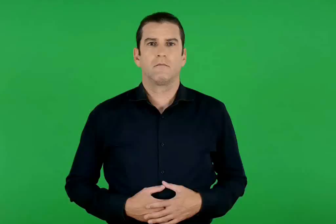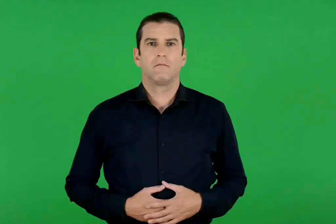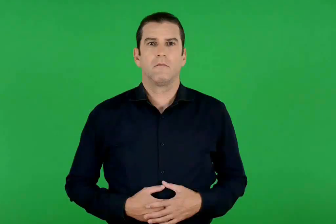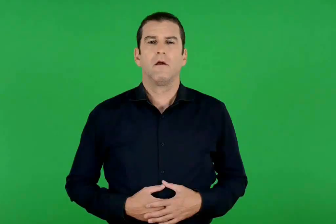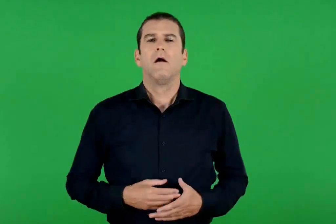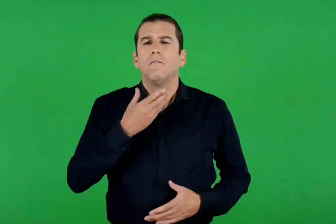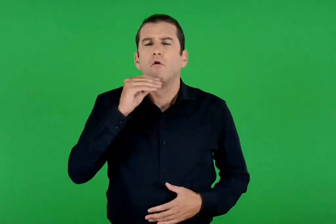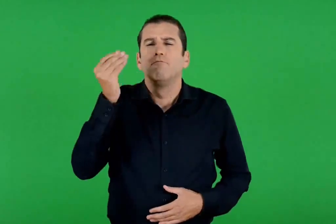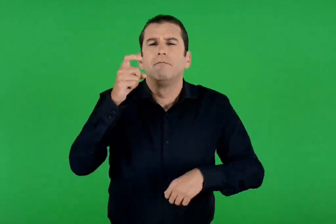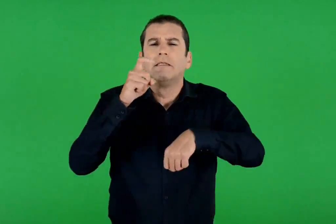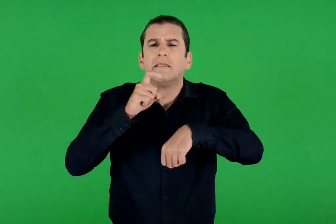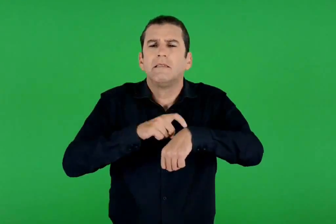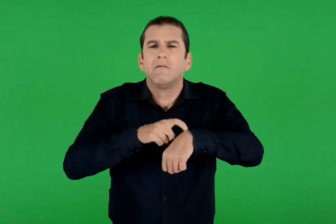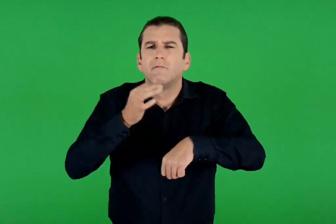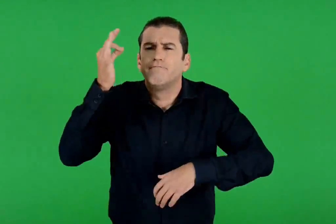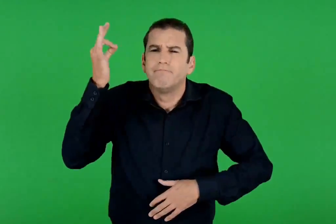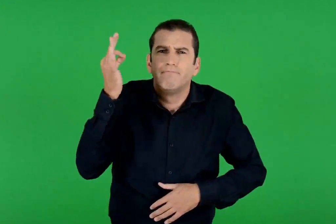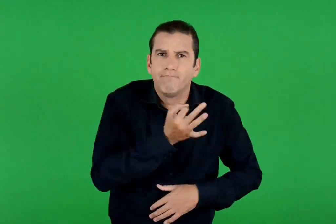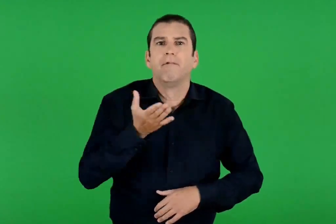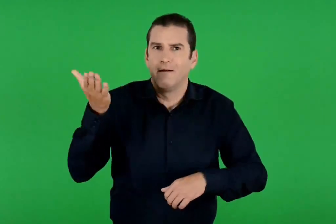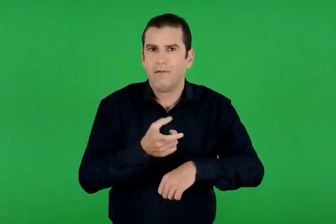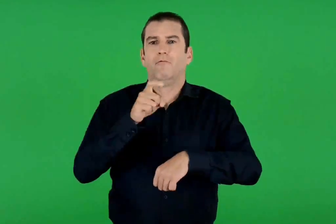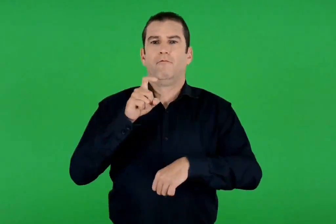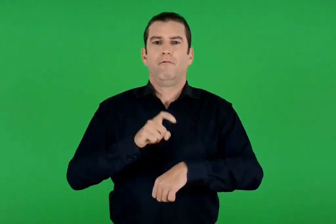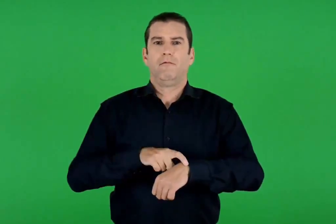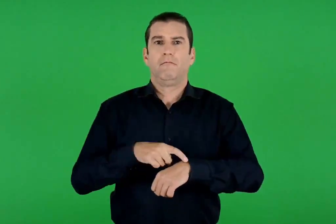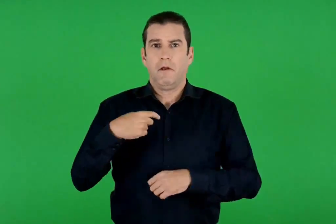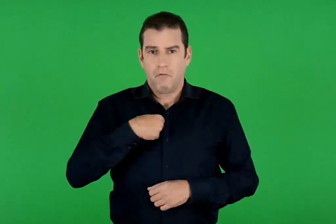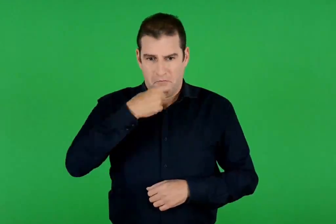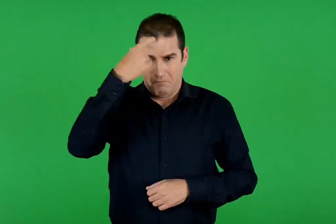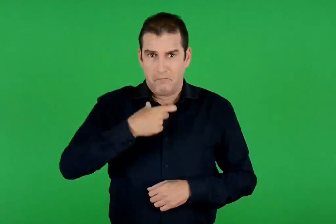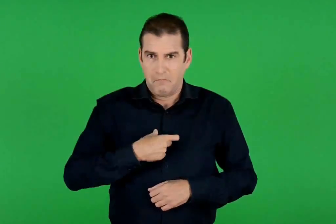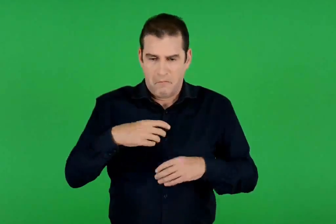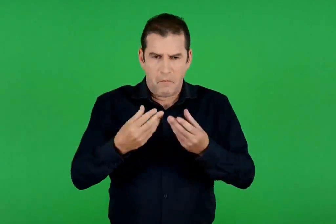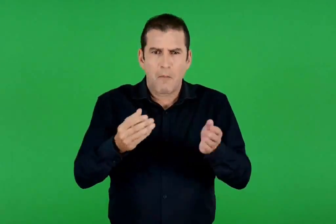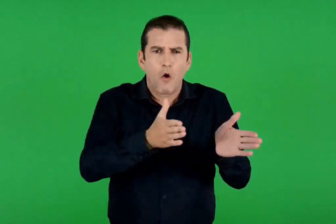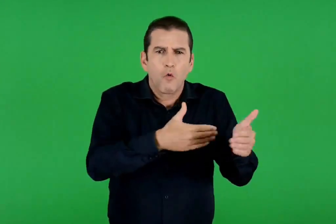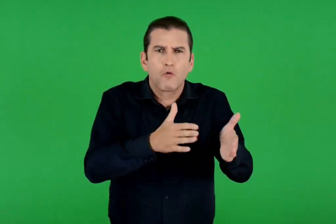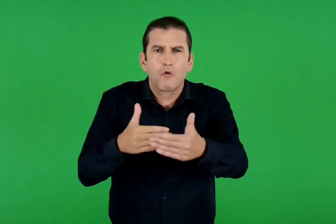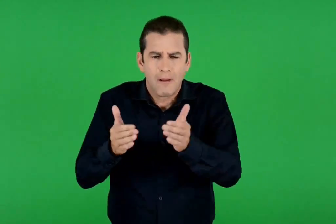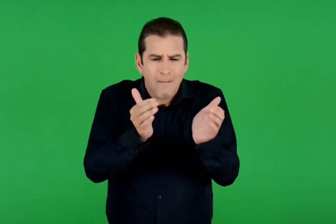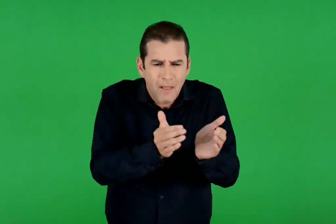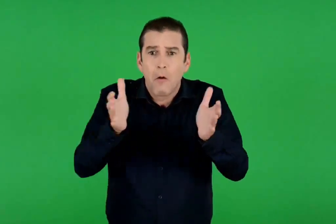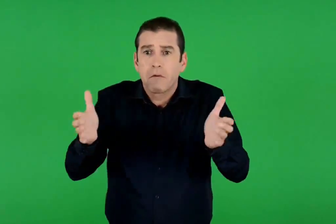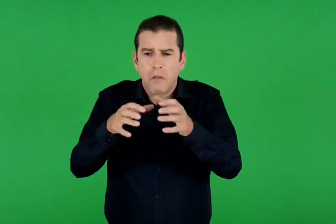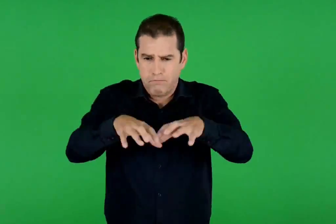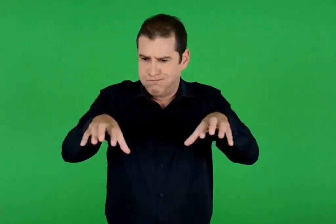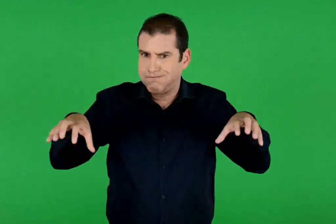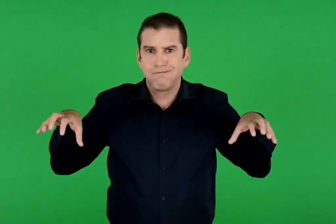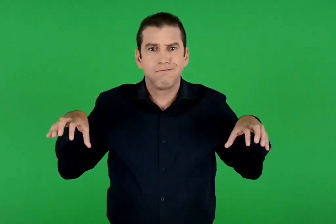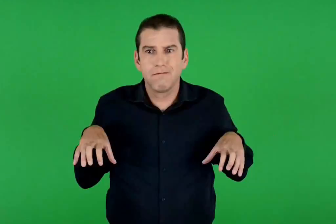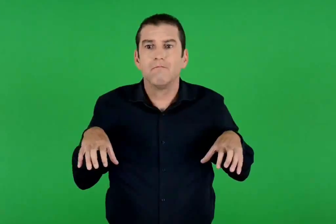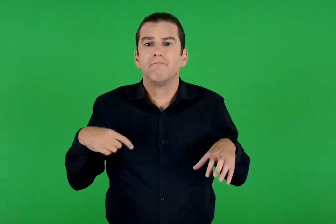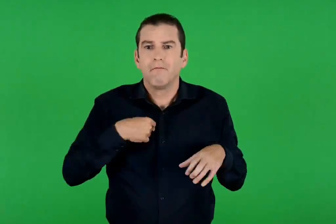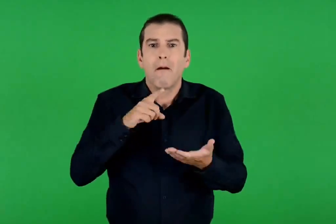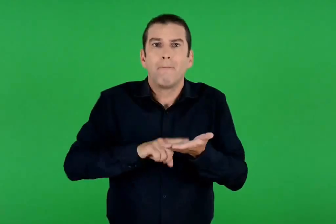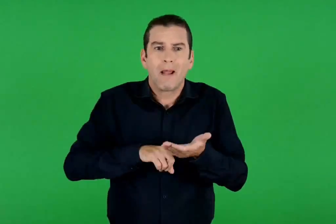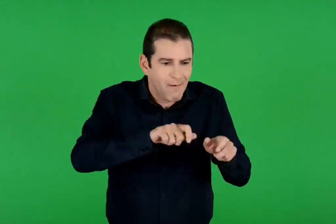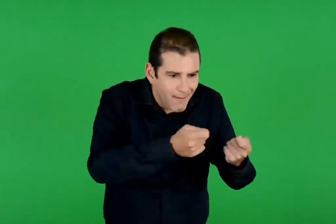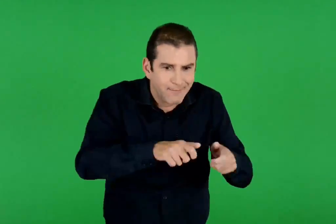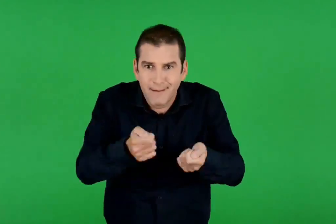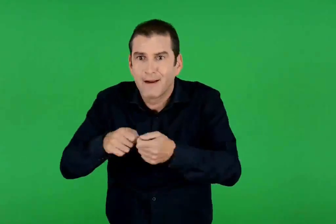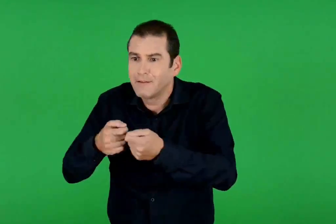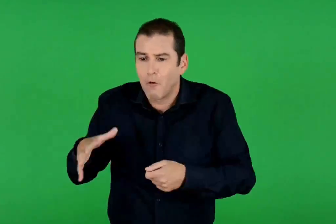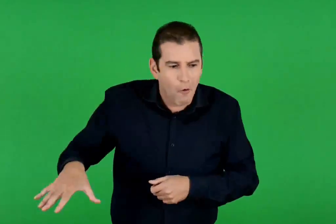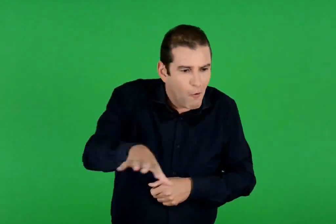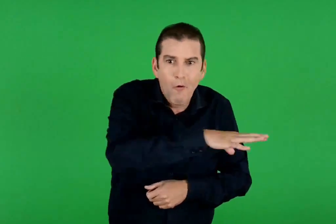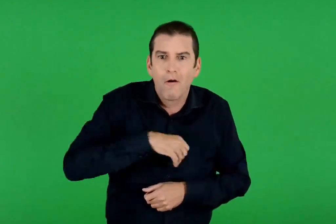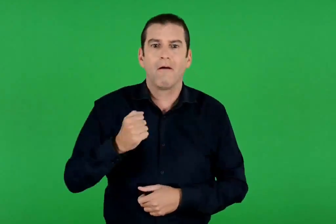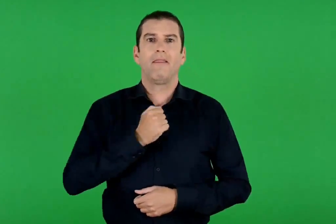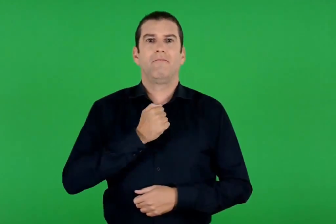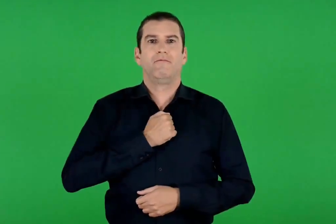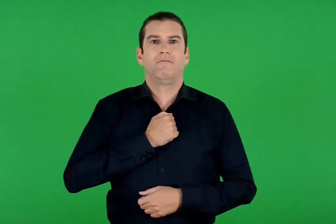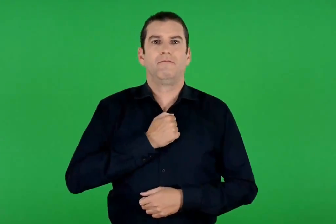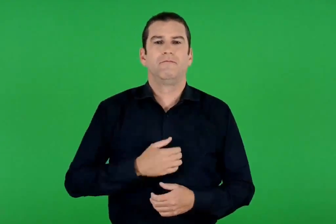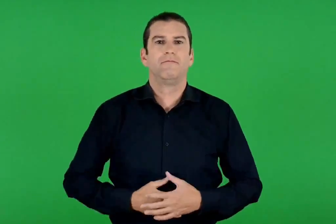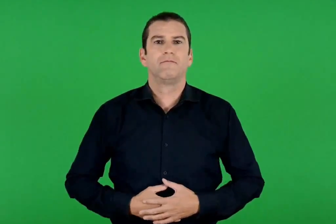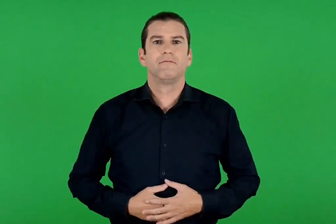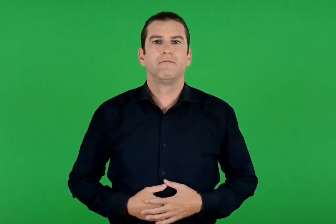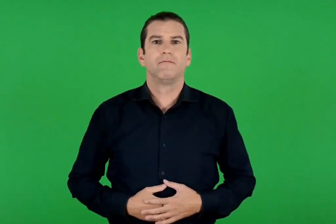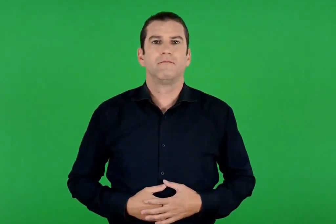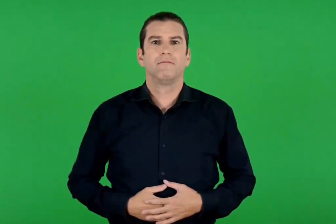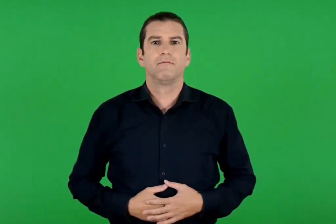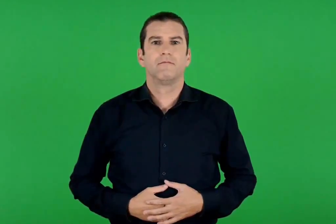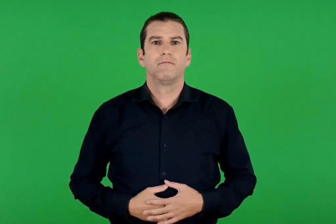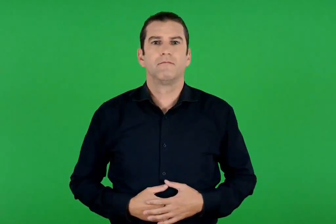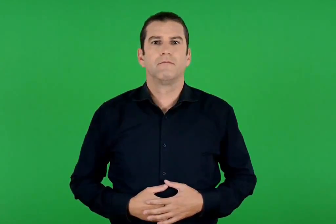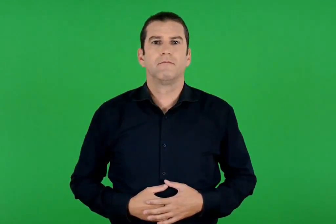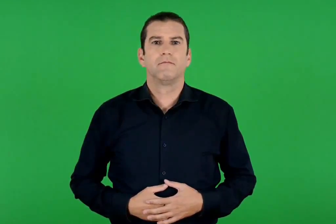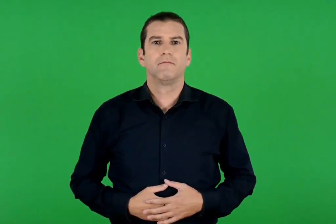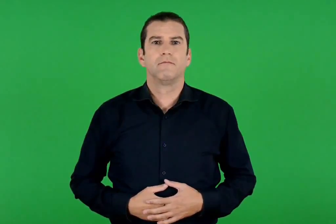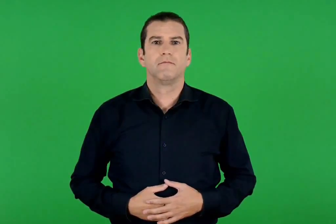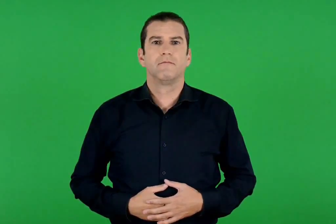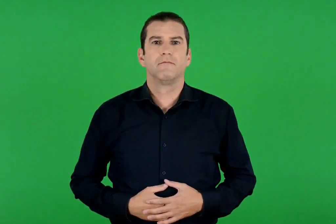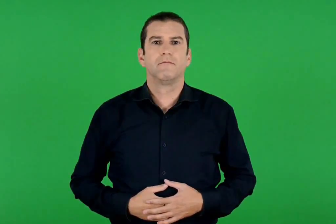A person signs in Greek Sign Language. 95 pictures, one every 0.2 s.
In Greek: η πιο όμορφη στιγμή έφτασε είμαι περιτριγυρισμένος από πάρα πολλά κουτιά , μικρά και μεγάλα και πρέπει να τα ανοίξω όλα , γιατί όλα είναι για μένα
